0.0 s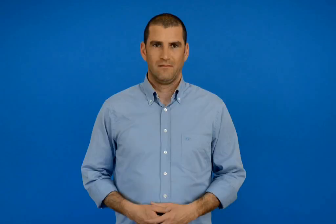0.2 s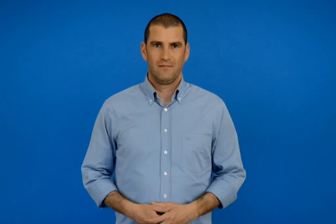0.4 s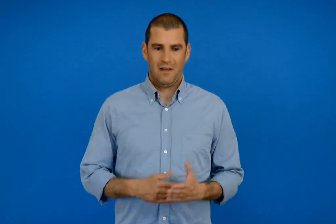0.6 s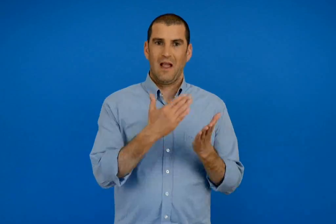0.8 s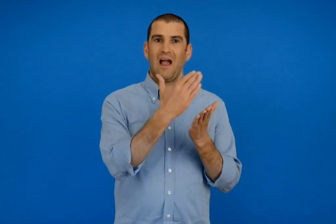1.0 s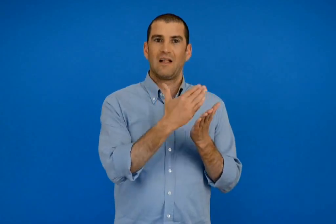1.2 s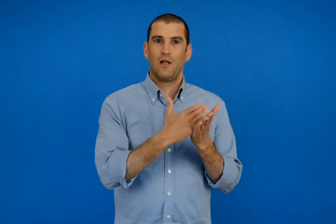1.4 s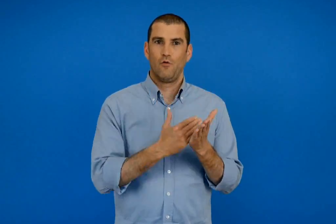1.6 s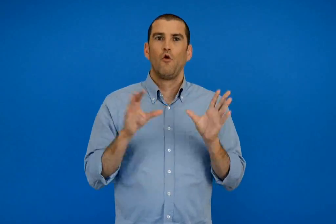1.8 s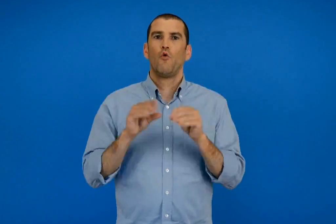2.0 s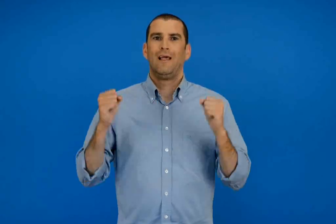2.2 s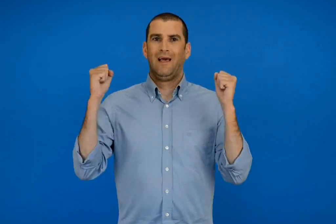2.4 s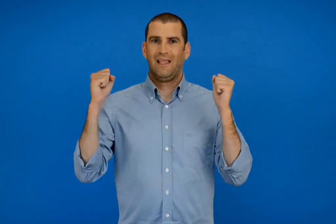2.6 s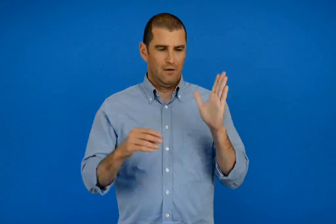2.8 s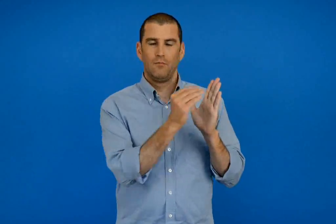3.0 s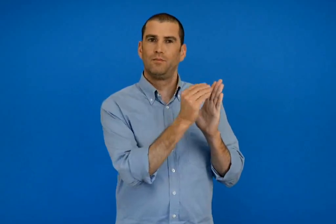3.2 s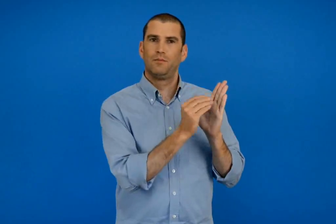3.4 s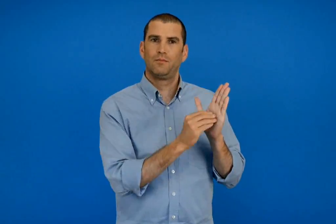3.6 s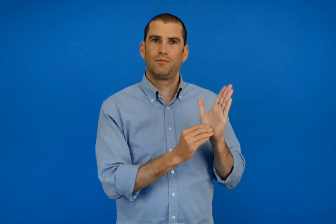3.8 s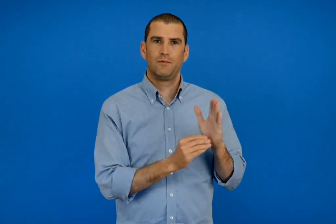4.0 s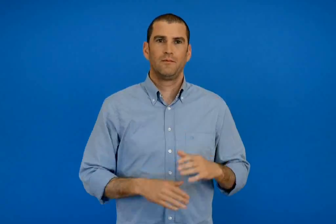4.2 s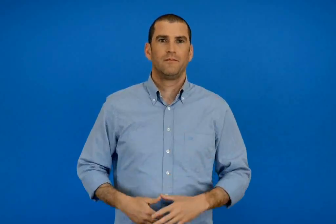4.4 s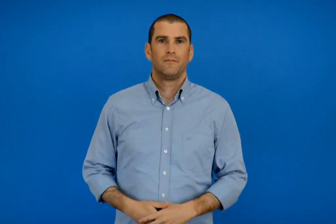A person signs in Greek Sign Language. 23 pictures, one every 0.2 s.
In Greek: συμπληρώνουμε τον κατάλογο της υγείας
